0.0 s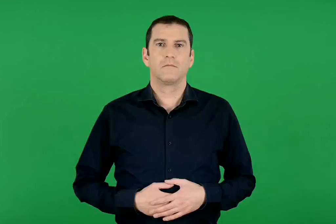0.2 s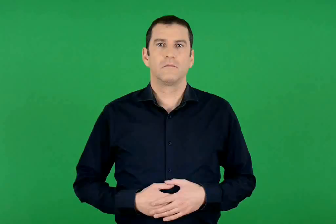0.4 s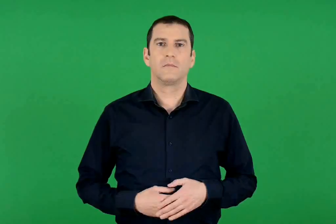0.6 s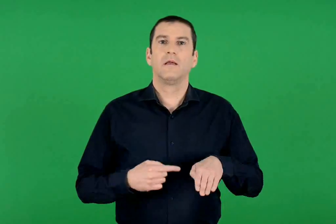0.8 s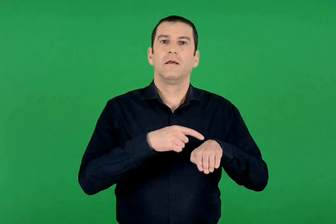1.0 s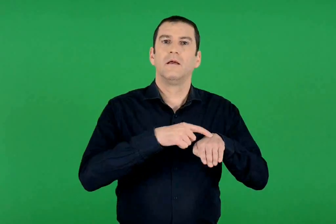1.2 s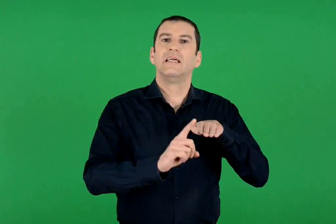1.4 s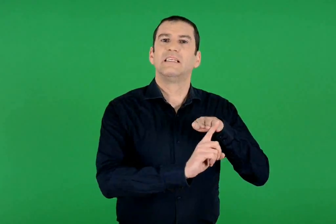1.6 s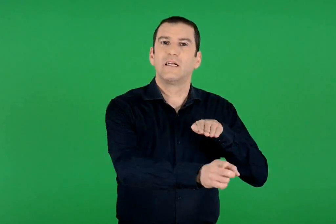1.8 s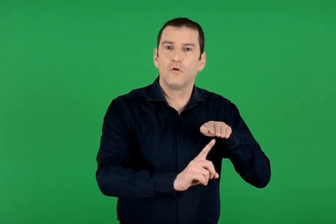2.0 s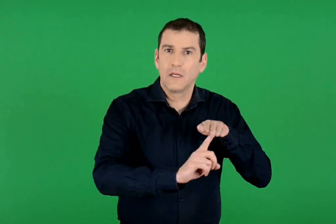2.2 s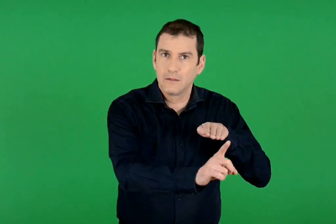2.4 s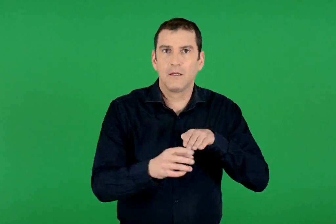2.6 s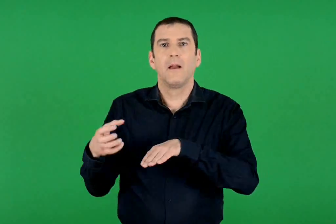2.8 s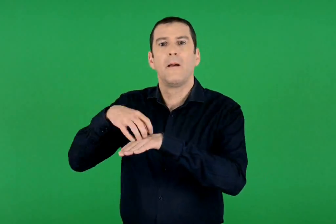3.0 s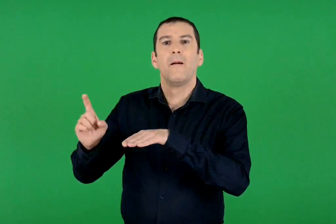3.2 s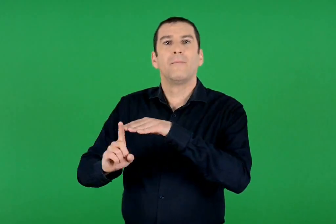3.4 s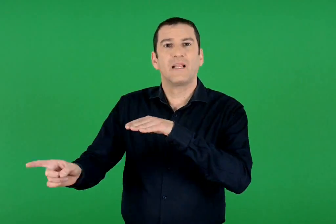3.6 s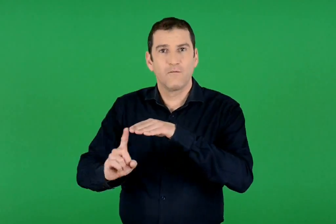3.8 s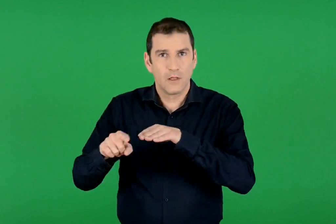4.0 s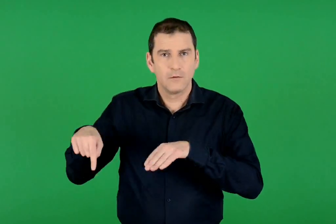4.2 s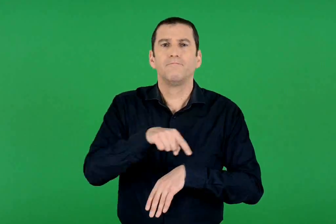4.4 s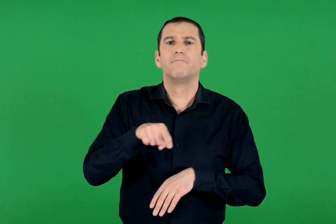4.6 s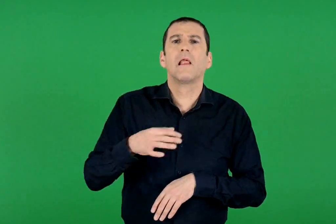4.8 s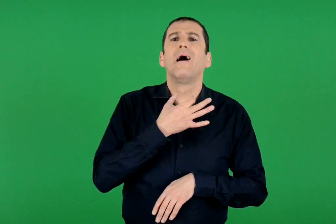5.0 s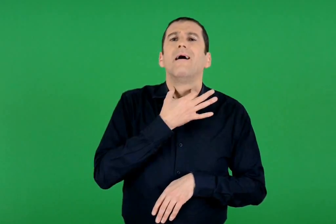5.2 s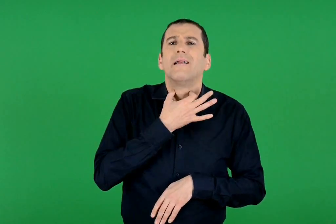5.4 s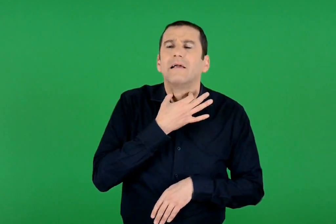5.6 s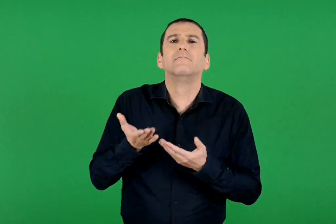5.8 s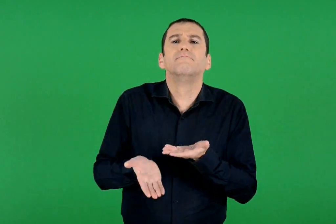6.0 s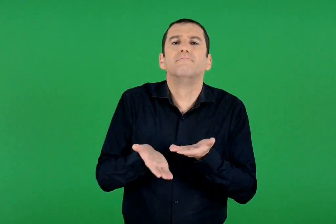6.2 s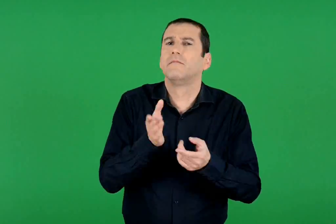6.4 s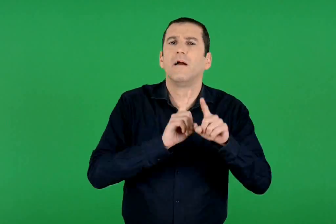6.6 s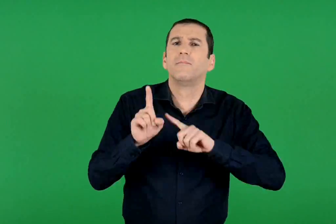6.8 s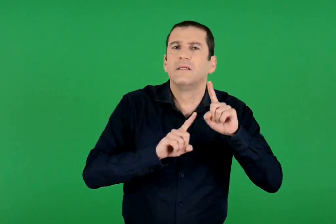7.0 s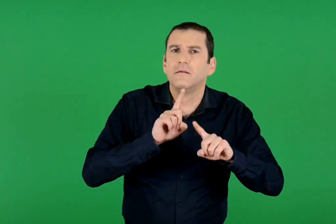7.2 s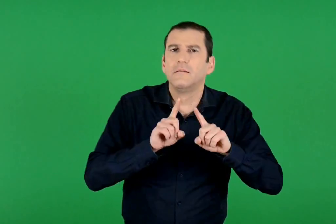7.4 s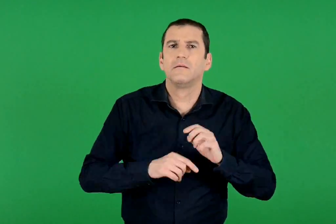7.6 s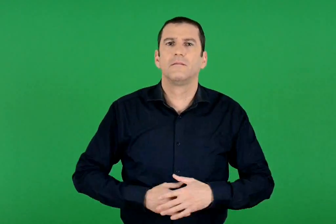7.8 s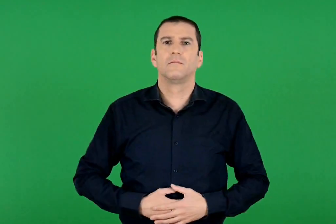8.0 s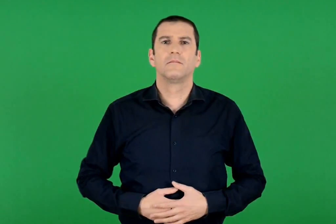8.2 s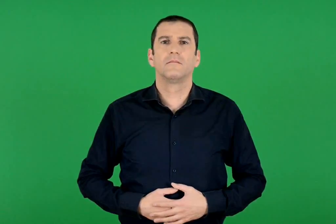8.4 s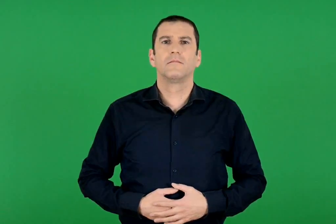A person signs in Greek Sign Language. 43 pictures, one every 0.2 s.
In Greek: ποιες ανάγκες εξυπηρετούν τα μέσα συγκοινωνίας και μεταφοράς ;
